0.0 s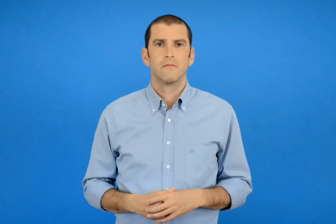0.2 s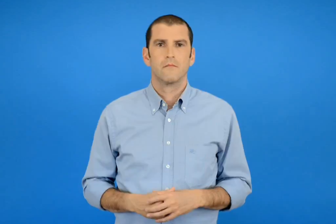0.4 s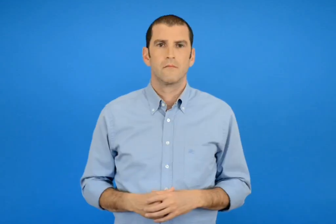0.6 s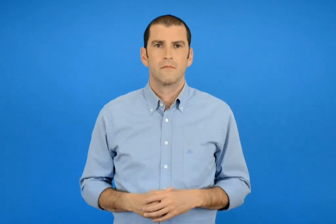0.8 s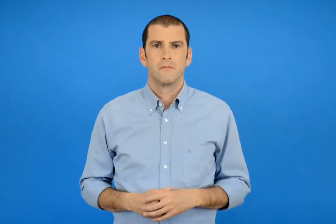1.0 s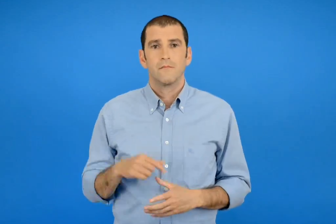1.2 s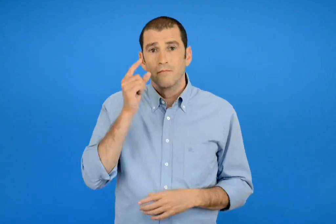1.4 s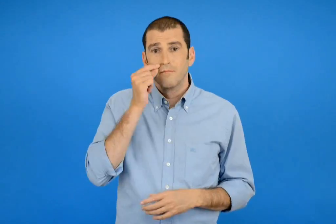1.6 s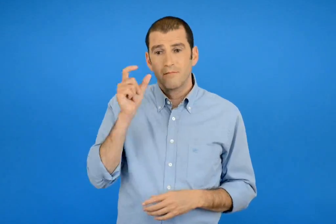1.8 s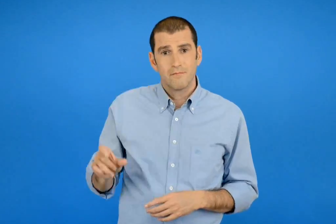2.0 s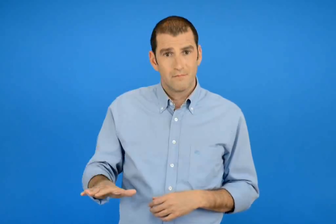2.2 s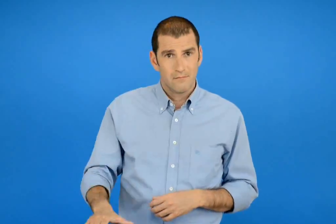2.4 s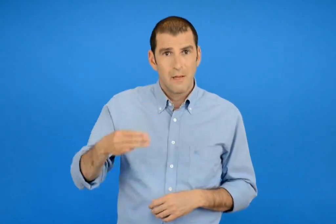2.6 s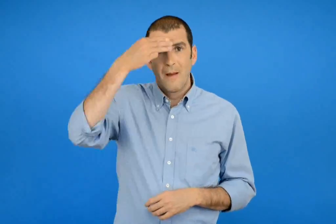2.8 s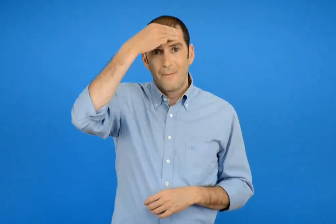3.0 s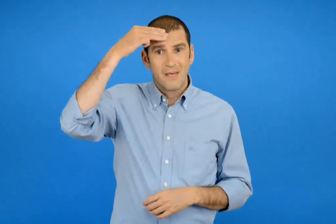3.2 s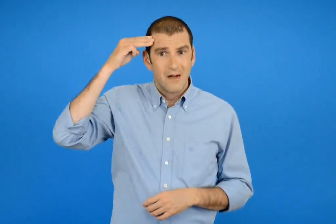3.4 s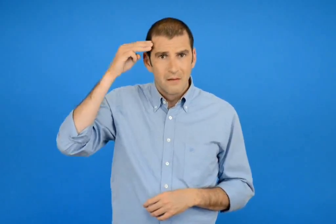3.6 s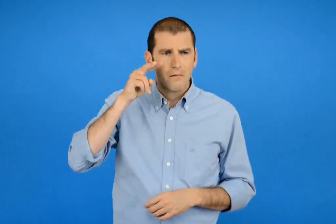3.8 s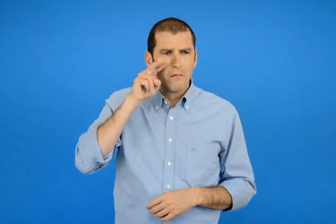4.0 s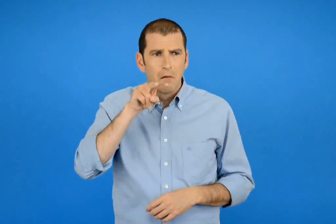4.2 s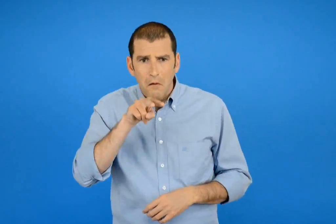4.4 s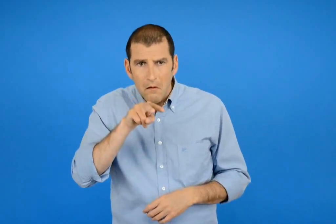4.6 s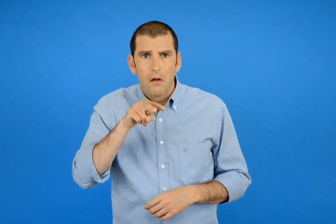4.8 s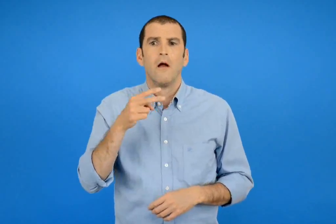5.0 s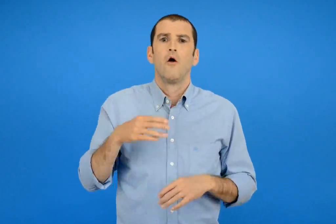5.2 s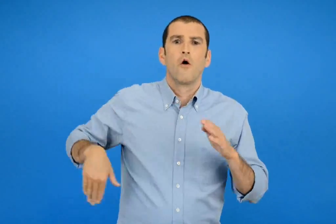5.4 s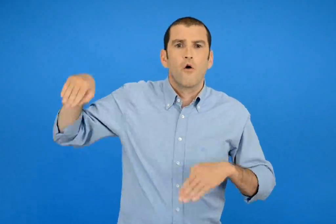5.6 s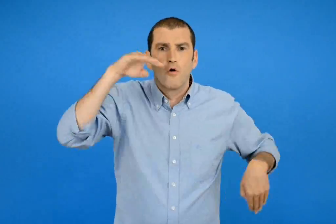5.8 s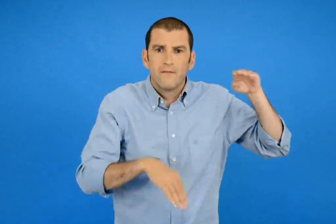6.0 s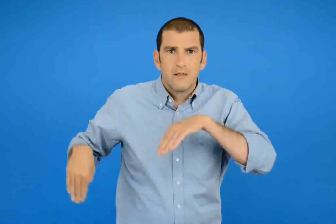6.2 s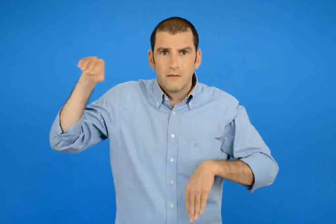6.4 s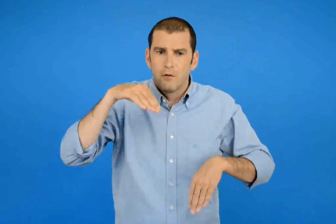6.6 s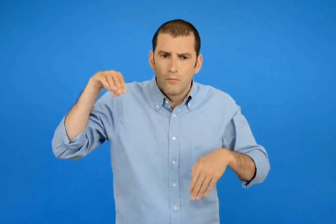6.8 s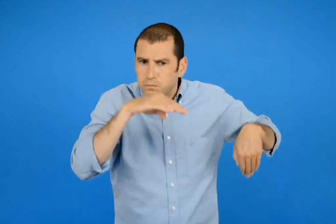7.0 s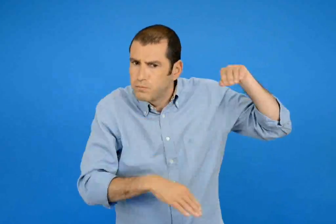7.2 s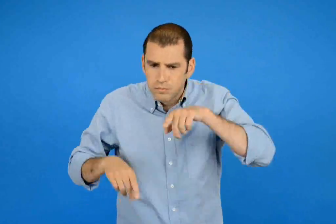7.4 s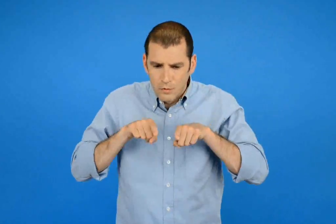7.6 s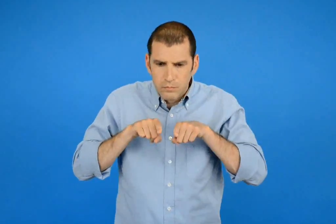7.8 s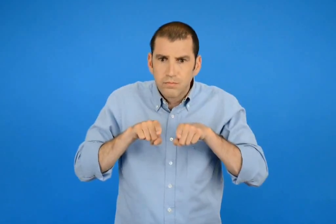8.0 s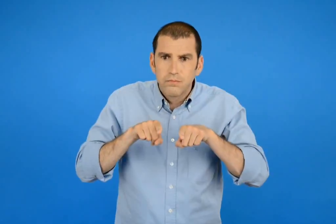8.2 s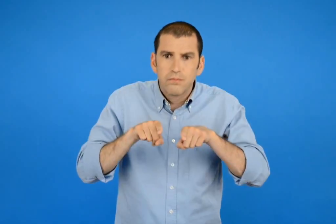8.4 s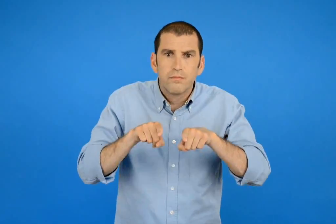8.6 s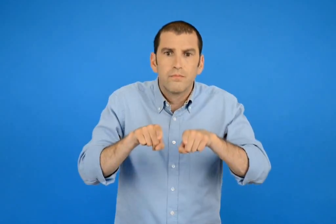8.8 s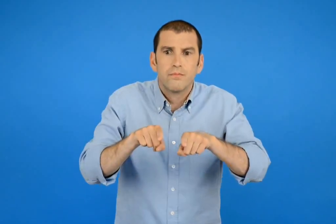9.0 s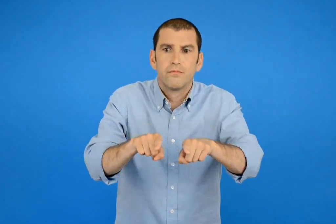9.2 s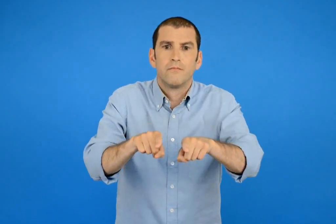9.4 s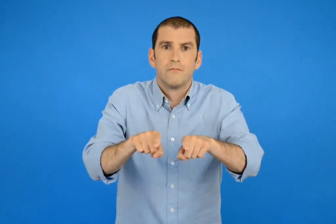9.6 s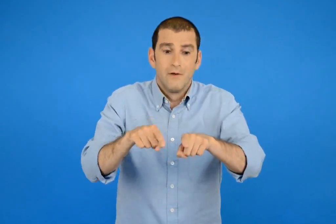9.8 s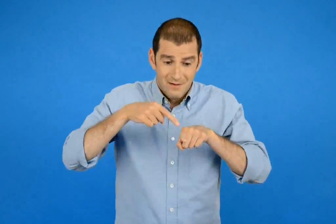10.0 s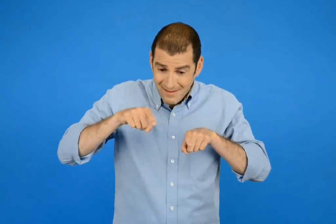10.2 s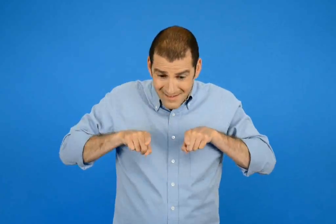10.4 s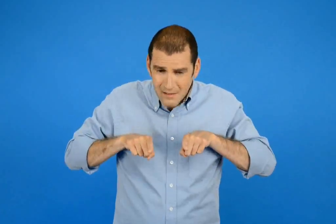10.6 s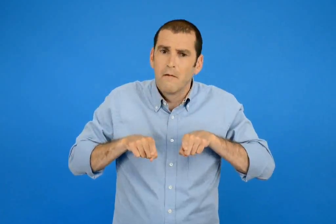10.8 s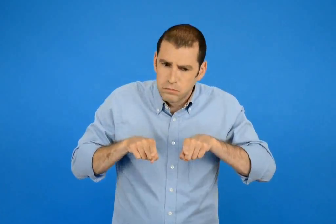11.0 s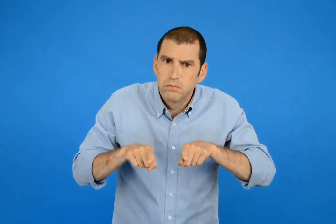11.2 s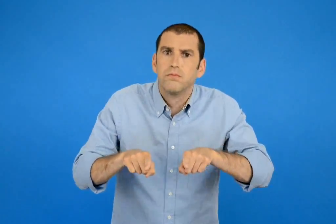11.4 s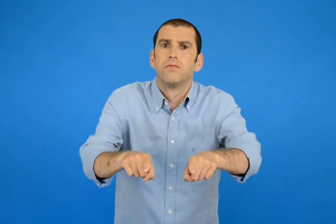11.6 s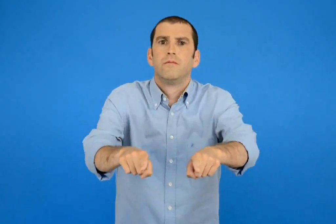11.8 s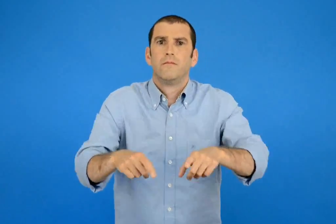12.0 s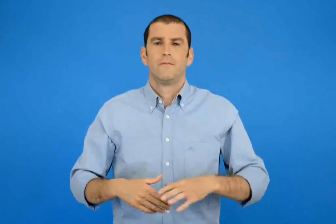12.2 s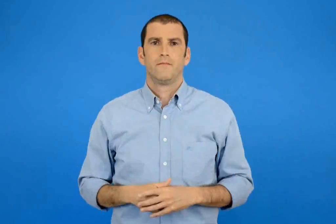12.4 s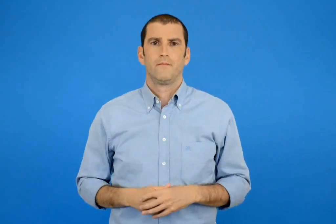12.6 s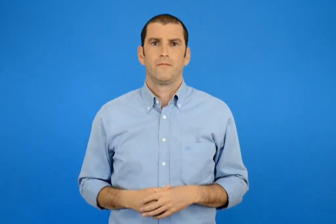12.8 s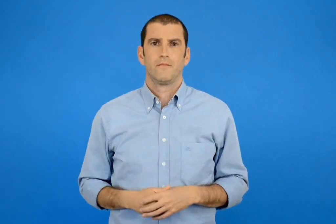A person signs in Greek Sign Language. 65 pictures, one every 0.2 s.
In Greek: ο μιχαήλ έχει παρατηρήσει ότι οι κολυμβητές κολυμπούν μέσα στις δίκες τους λουρίδες διαδρομές οι διαδρομές είναι παράλληλες
